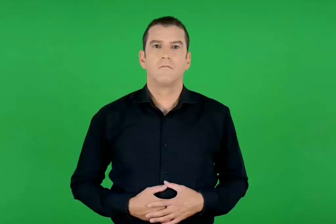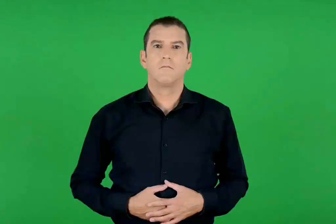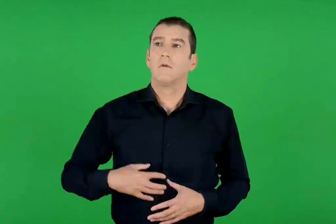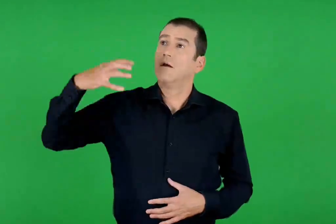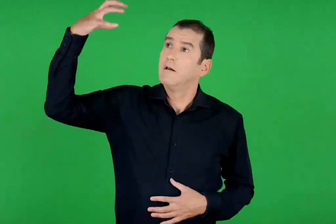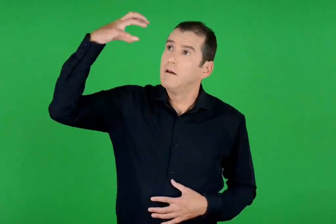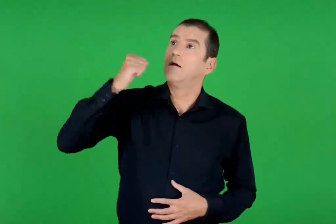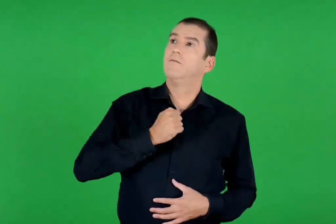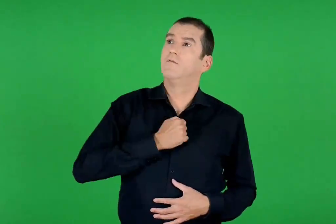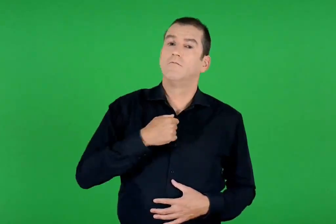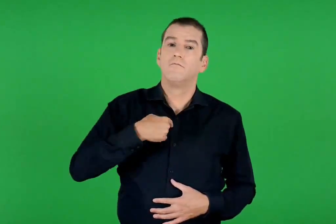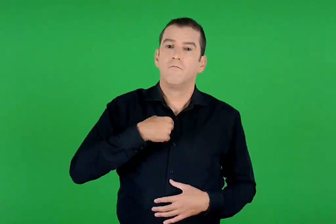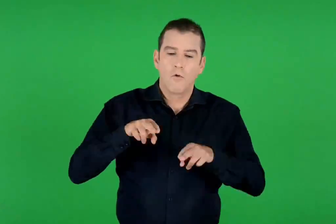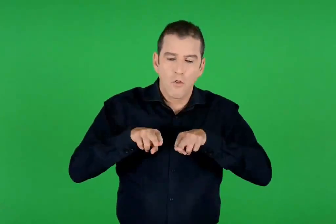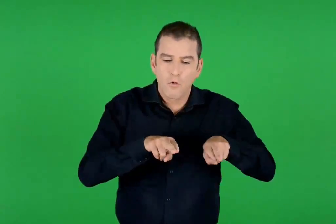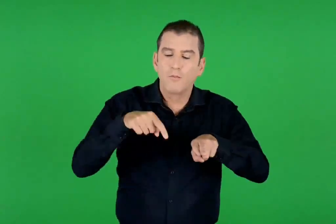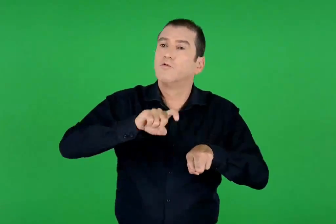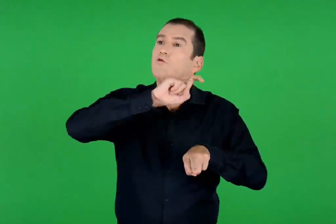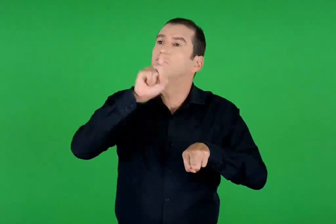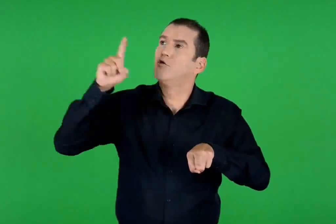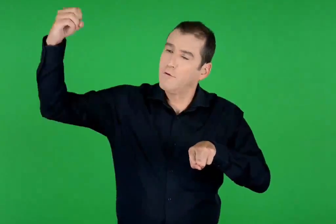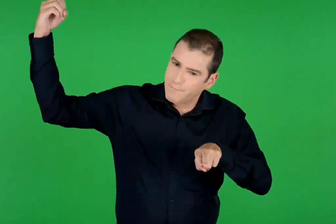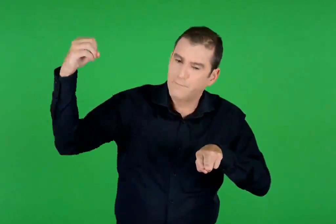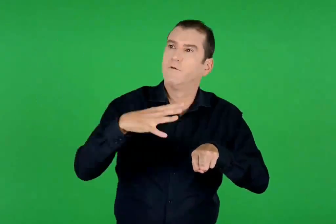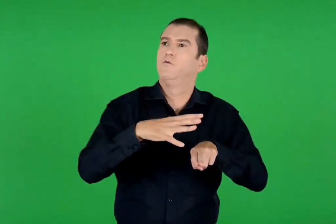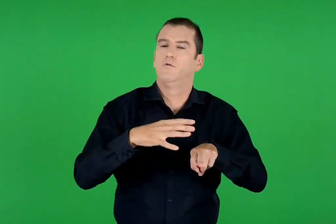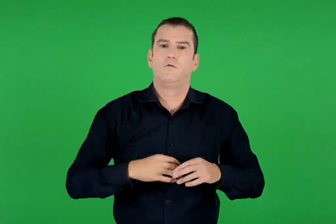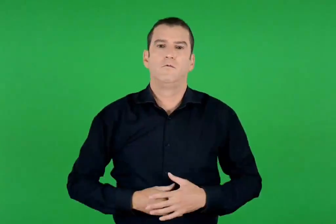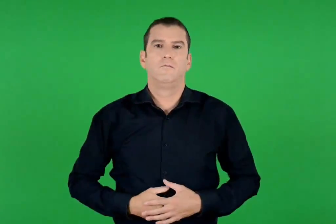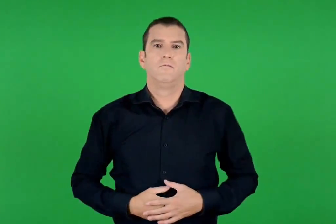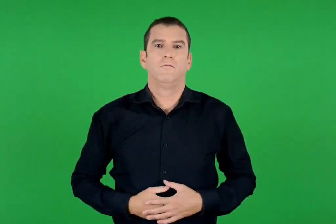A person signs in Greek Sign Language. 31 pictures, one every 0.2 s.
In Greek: ήλιε μου , φώτιζε τους δρόμους της ζωής μου
